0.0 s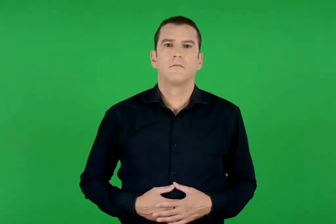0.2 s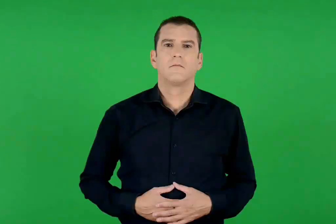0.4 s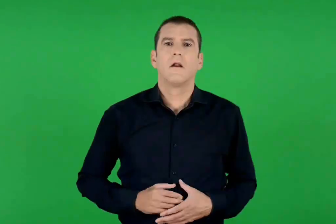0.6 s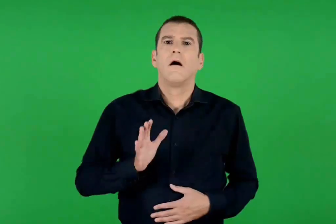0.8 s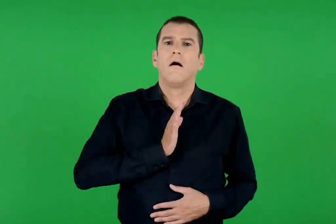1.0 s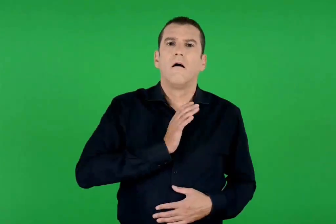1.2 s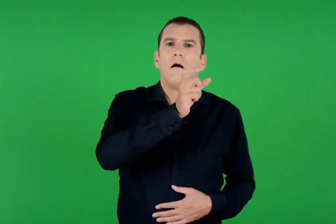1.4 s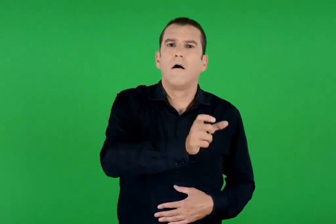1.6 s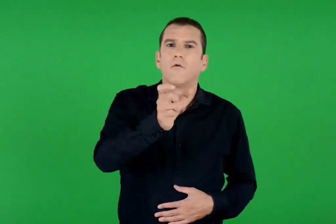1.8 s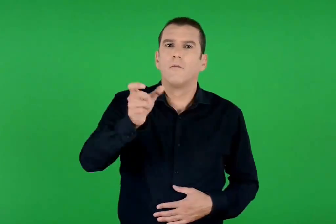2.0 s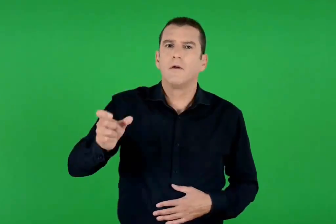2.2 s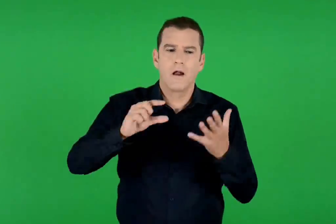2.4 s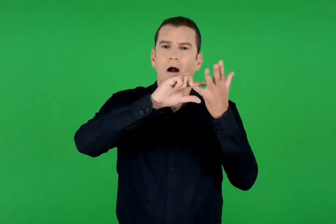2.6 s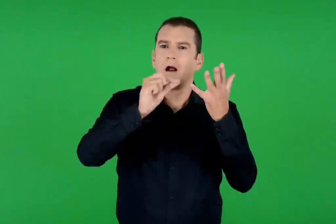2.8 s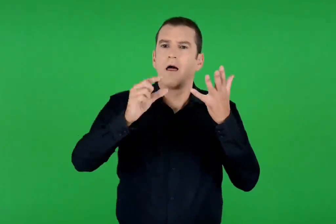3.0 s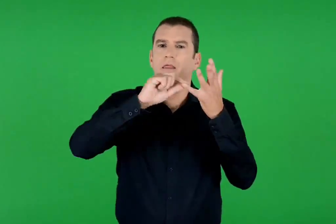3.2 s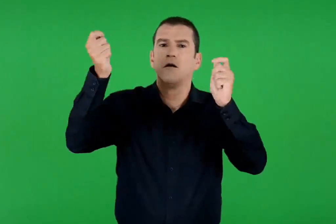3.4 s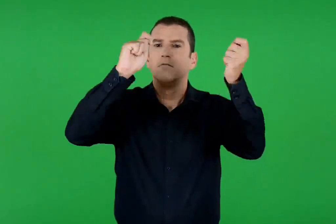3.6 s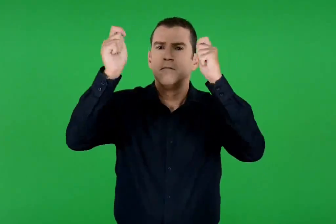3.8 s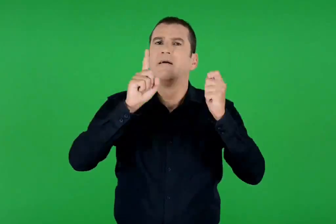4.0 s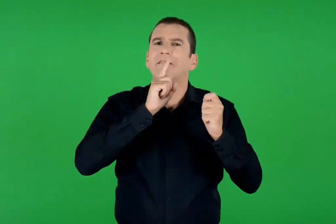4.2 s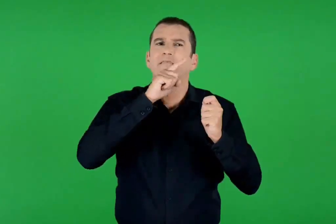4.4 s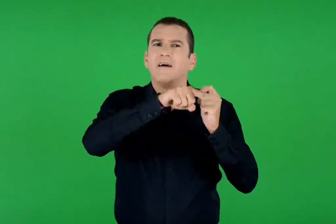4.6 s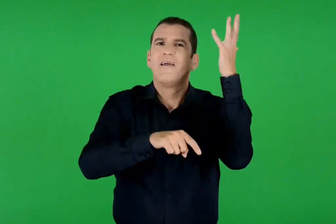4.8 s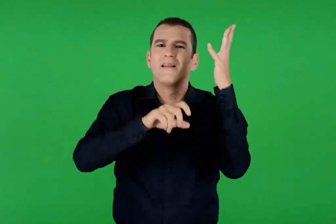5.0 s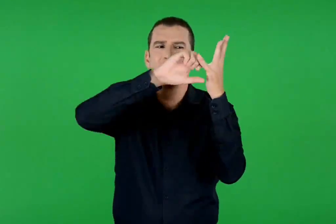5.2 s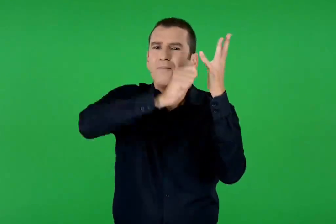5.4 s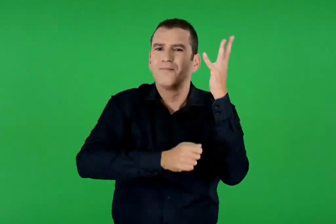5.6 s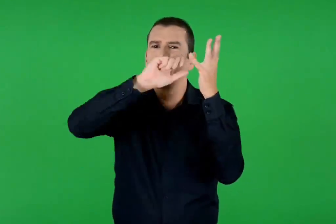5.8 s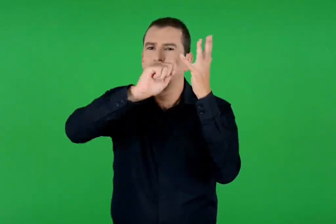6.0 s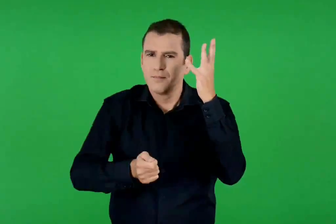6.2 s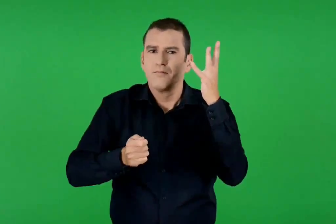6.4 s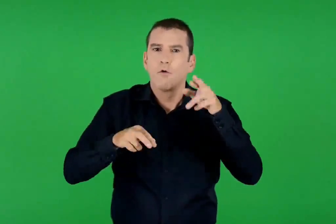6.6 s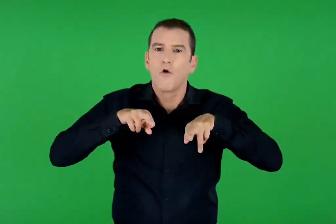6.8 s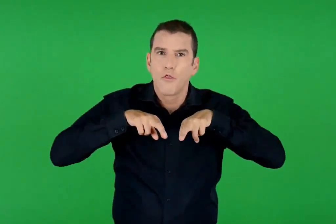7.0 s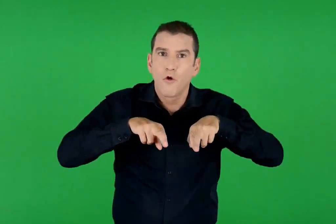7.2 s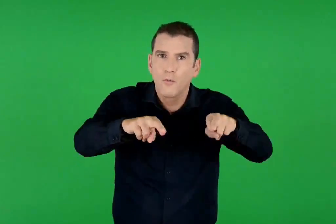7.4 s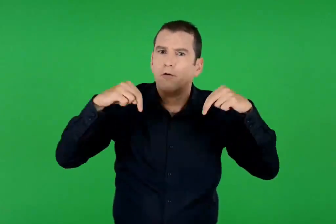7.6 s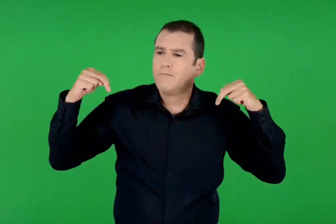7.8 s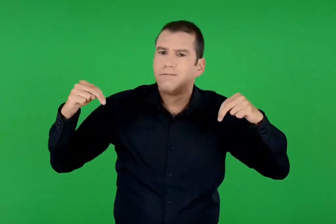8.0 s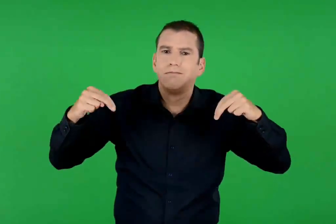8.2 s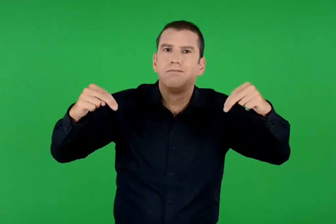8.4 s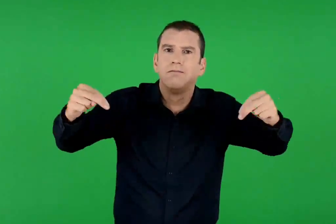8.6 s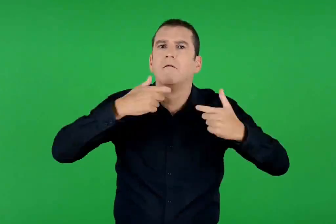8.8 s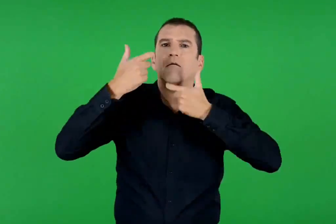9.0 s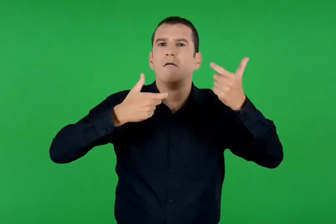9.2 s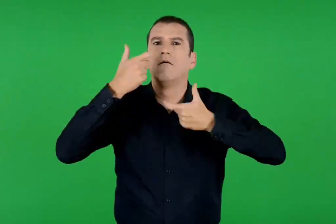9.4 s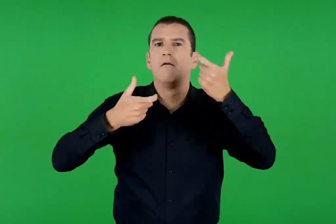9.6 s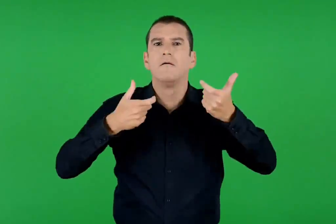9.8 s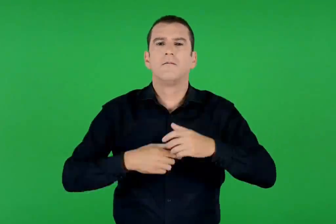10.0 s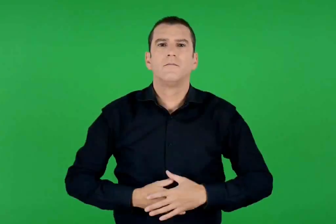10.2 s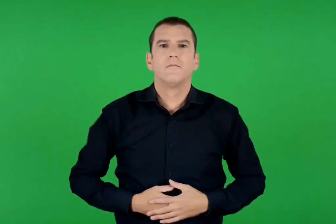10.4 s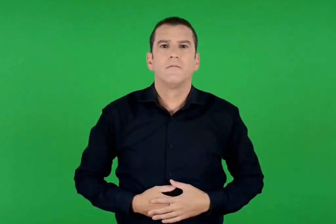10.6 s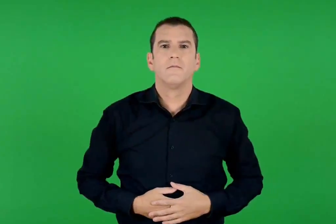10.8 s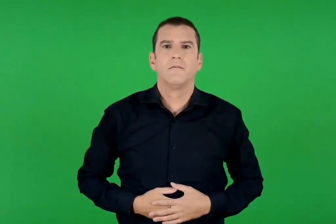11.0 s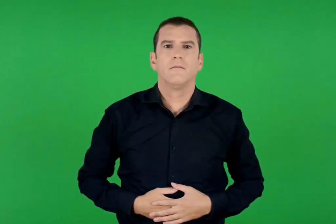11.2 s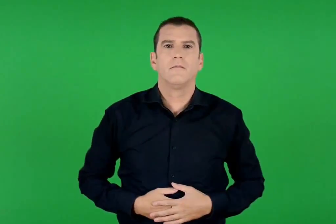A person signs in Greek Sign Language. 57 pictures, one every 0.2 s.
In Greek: οι άνθρωποι , με κλαδιά στα χέρια αυτά που είχαν κόψει από τα δέντρα είχαν κάτσει κατά μήκος του δρόμου και φώναζαν
